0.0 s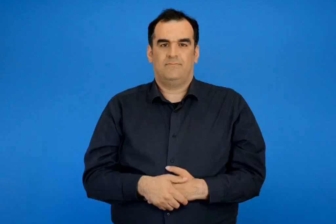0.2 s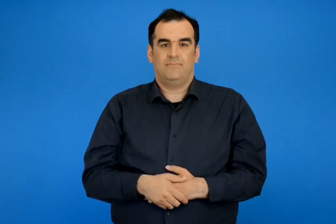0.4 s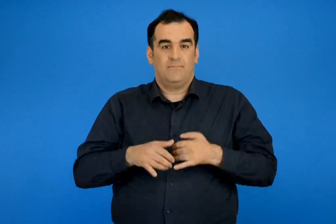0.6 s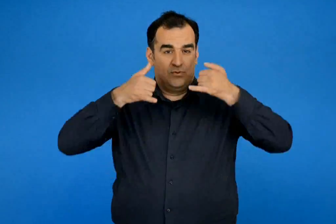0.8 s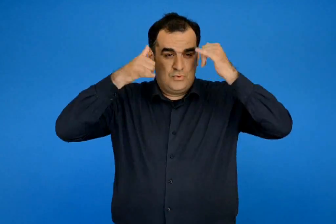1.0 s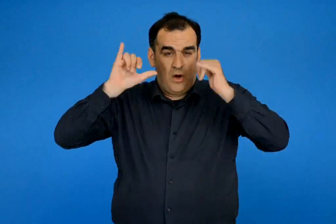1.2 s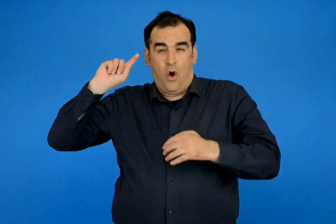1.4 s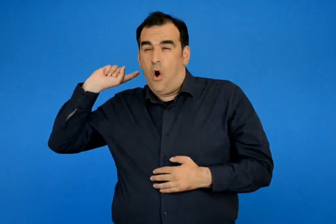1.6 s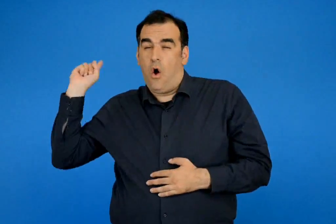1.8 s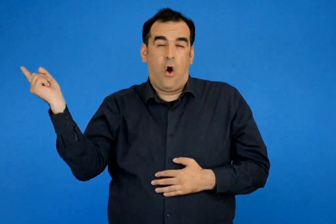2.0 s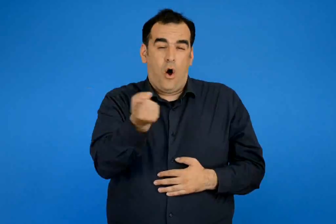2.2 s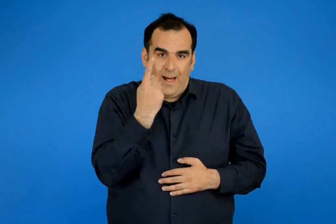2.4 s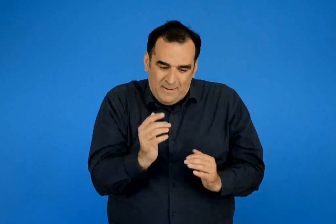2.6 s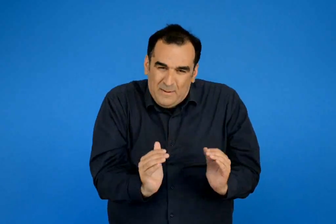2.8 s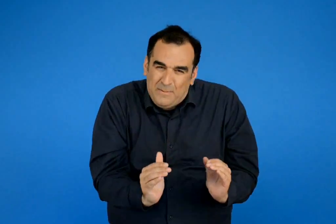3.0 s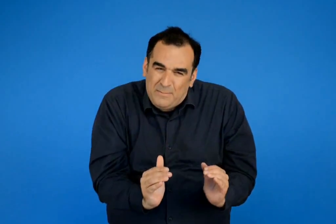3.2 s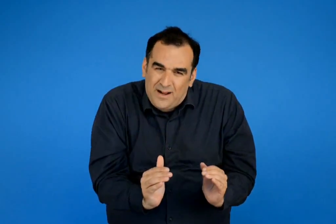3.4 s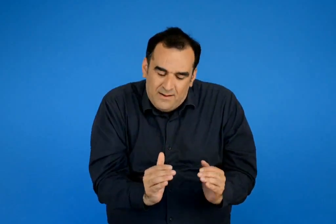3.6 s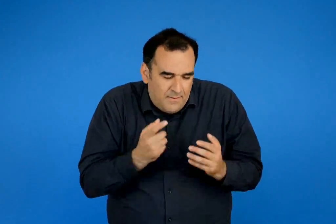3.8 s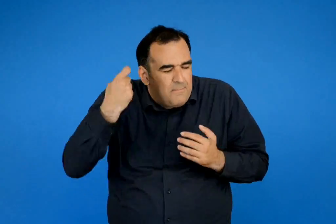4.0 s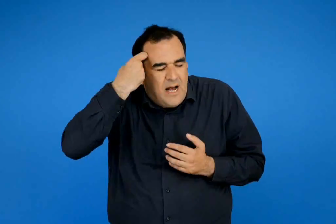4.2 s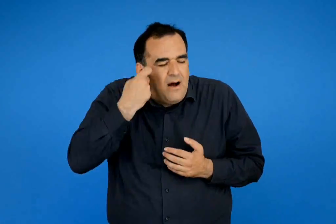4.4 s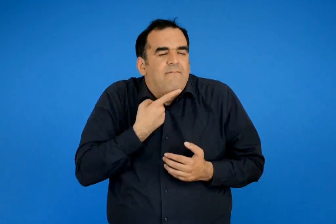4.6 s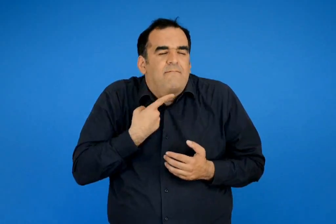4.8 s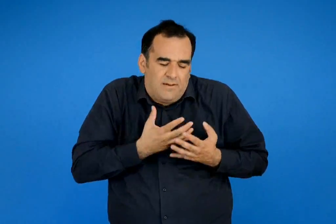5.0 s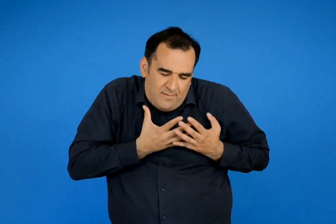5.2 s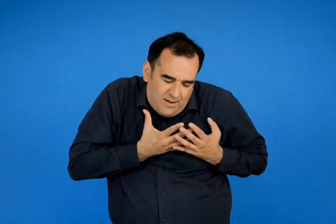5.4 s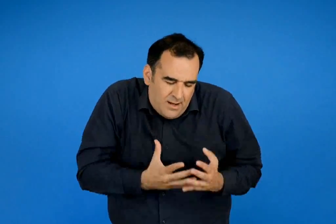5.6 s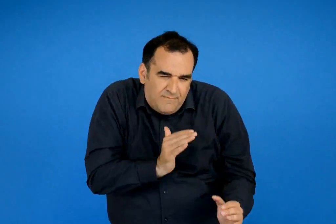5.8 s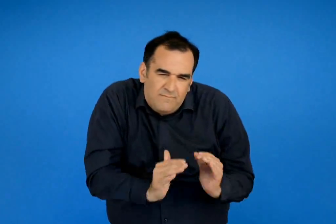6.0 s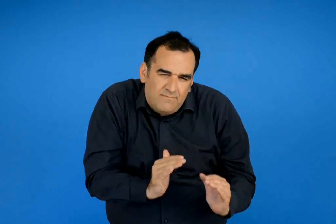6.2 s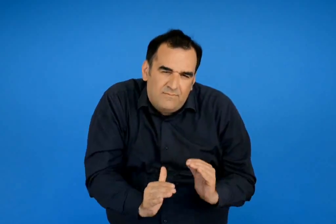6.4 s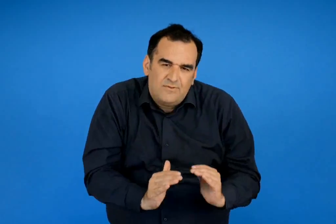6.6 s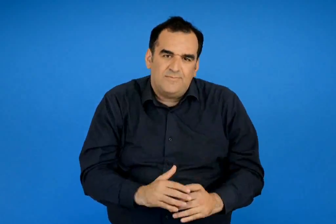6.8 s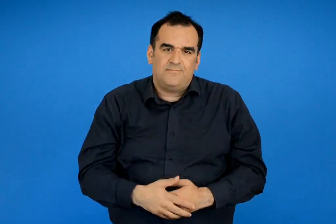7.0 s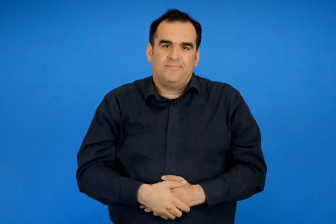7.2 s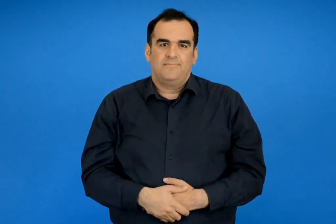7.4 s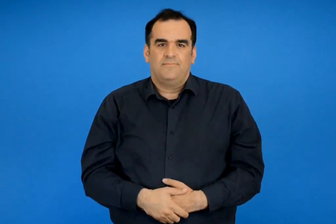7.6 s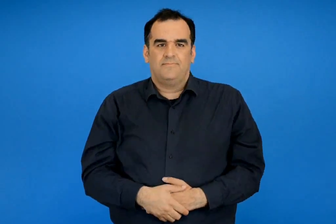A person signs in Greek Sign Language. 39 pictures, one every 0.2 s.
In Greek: όλα τα ζώα αγαπούν και φροντίζουν τα μικρά τους
